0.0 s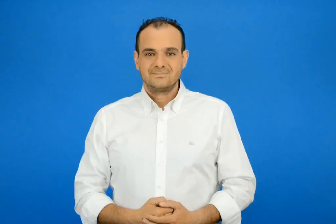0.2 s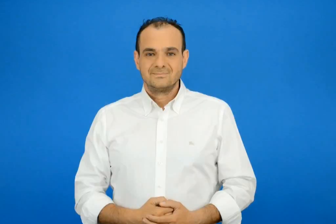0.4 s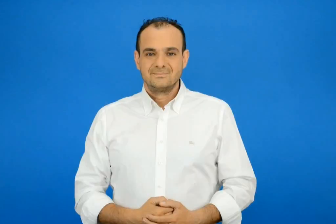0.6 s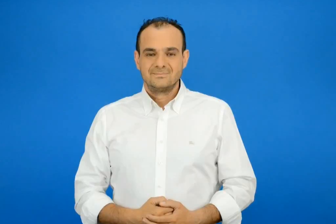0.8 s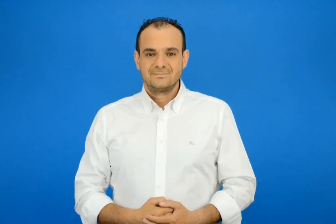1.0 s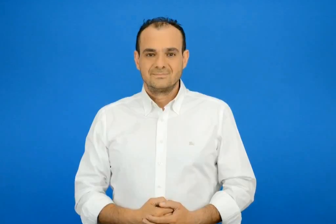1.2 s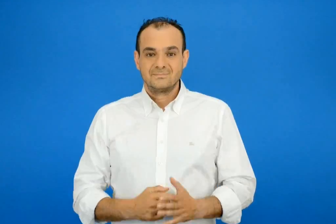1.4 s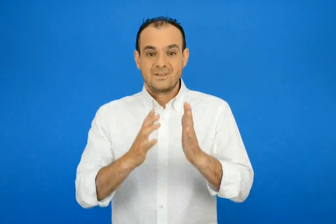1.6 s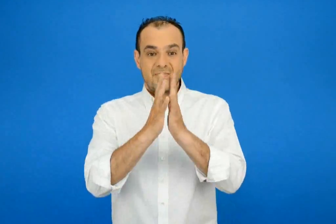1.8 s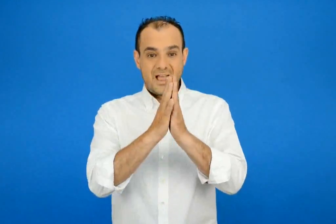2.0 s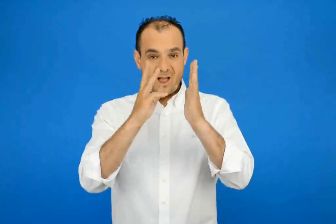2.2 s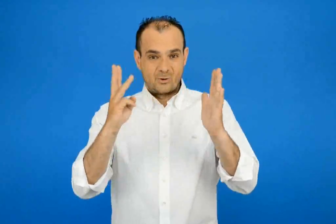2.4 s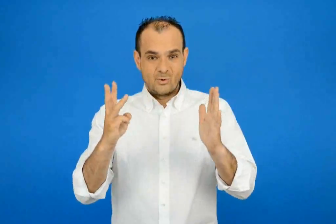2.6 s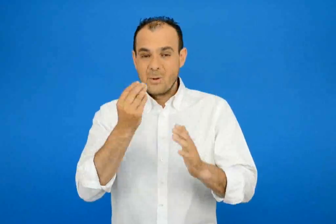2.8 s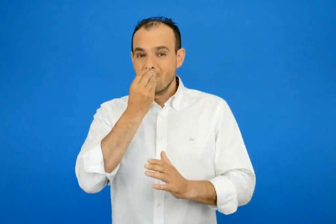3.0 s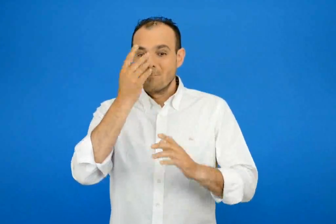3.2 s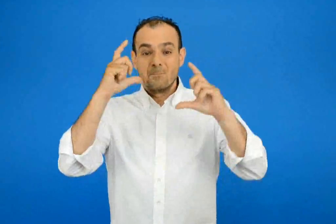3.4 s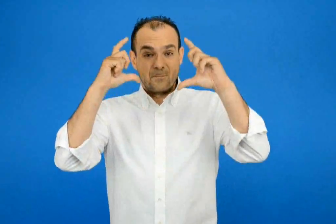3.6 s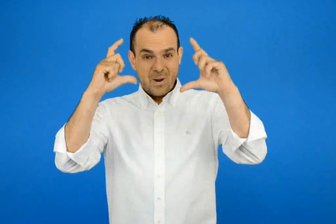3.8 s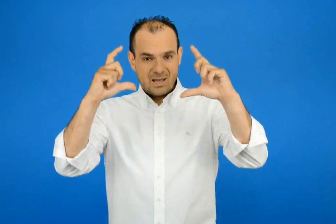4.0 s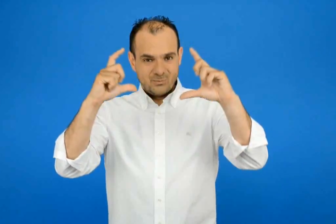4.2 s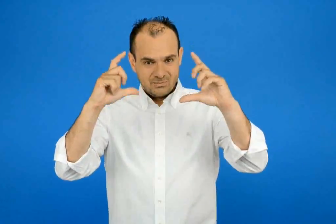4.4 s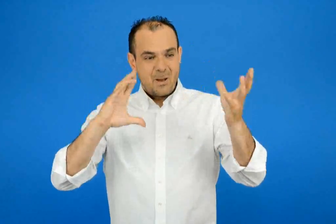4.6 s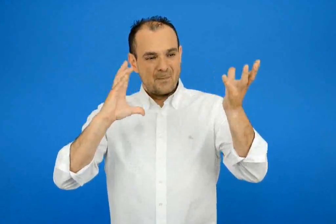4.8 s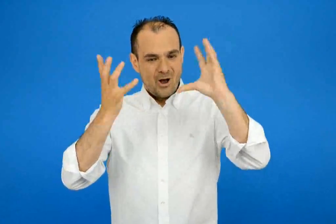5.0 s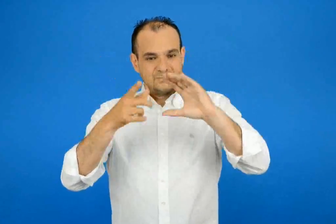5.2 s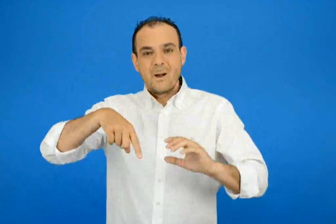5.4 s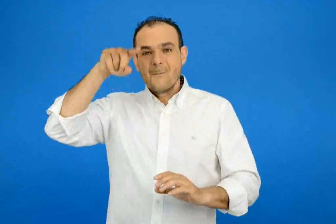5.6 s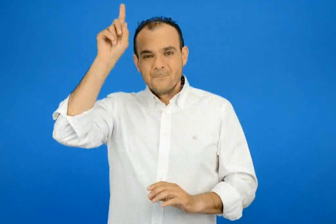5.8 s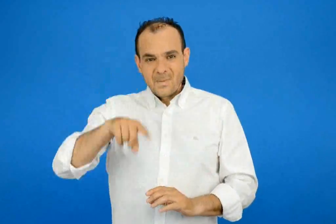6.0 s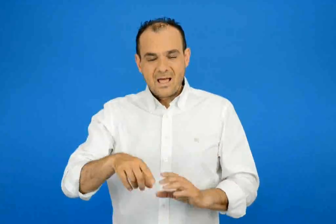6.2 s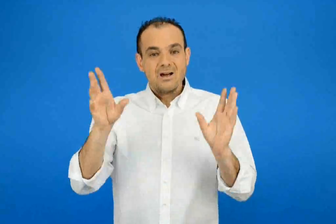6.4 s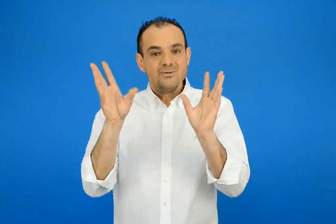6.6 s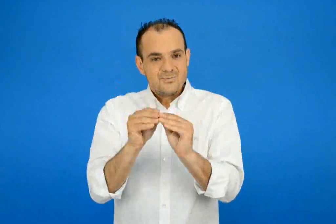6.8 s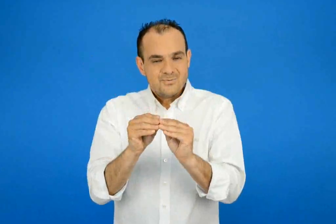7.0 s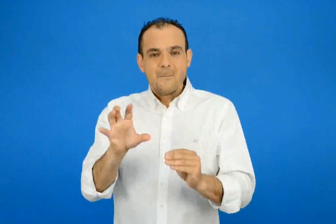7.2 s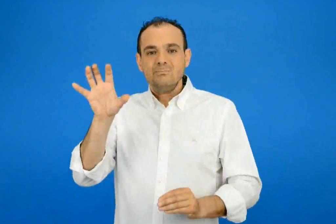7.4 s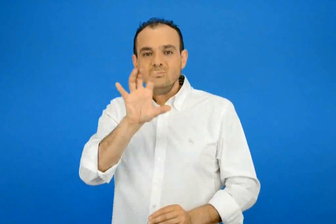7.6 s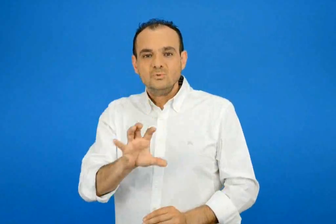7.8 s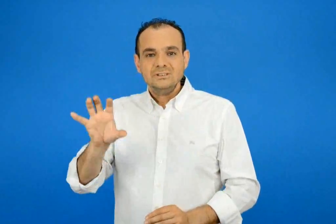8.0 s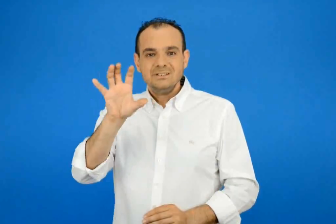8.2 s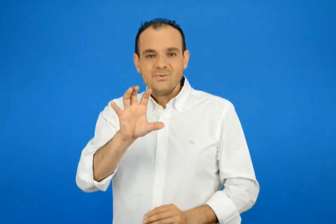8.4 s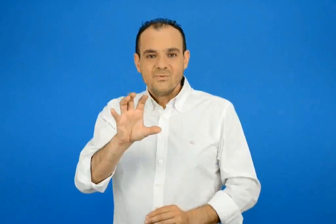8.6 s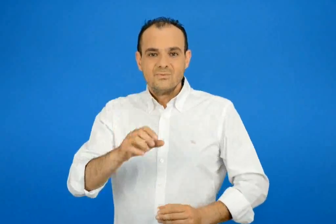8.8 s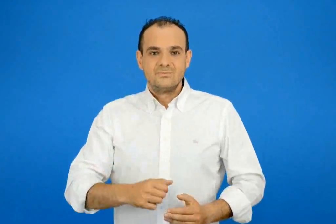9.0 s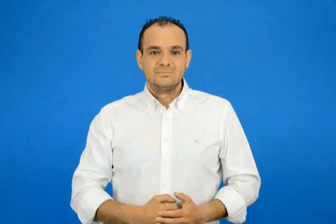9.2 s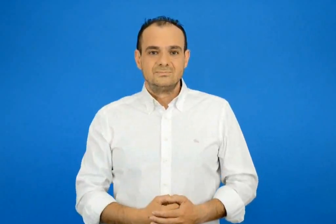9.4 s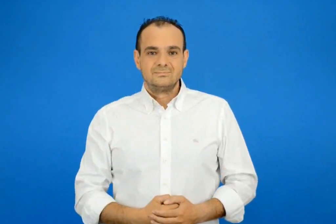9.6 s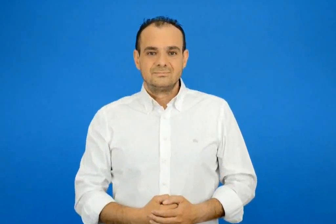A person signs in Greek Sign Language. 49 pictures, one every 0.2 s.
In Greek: 18/5 π η παγκόσμια ημέρα των μουσείων
